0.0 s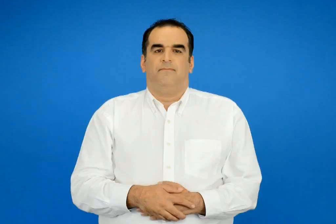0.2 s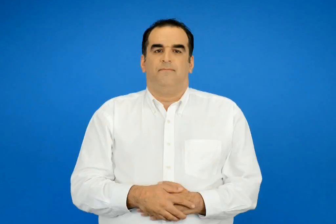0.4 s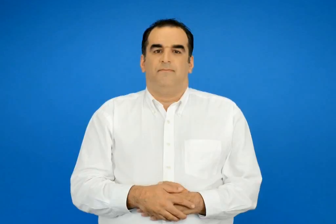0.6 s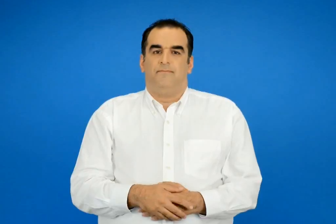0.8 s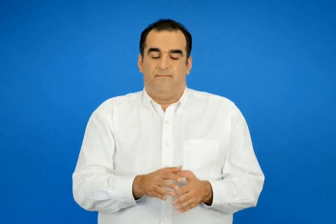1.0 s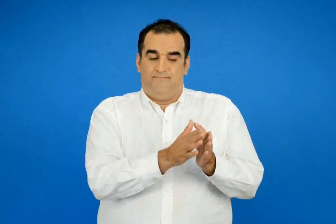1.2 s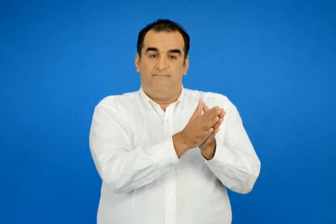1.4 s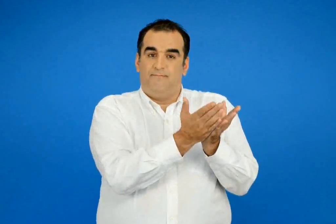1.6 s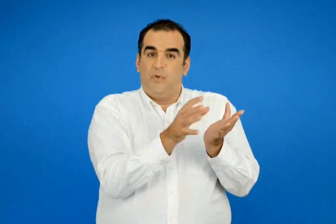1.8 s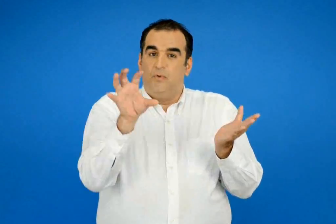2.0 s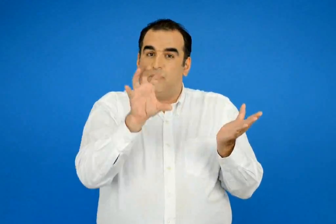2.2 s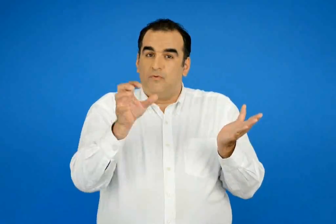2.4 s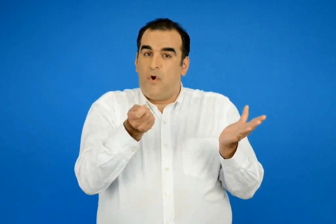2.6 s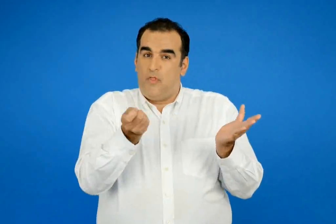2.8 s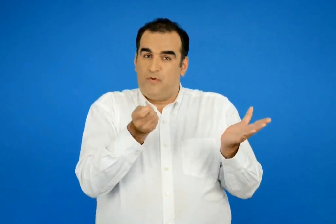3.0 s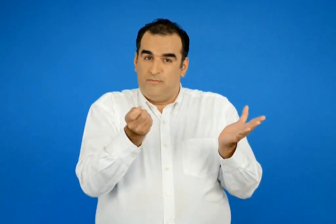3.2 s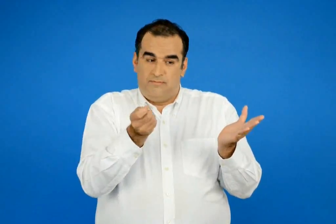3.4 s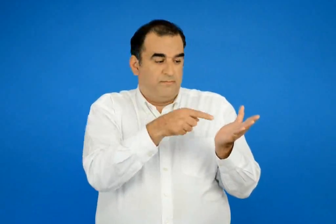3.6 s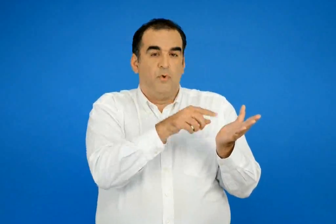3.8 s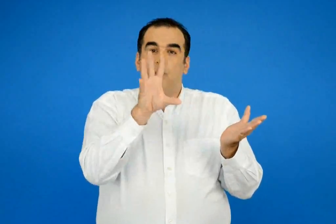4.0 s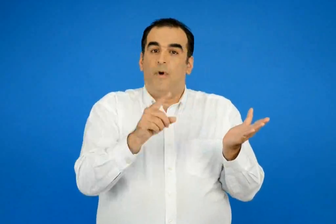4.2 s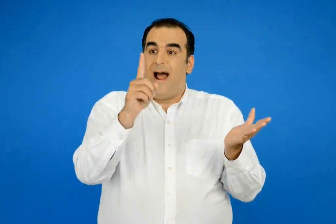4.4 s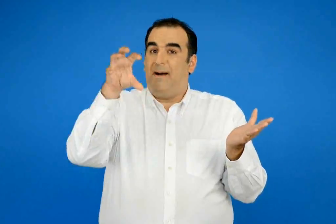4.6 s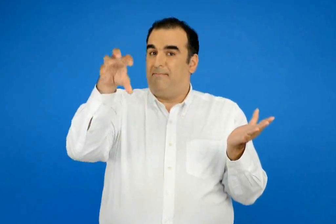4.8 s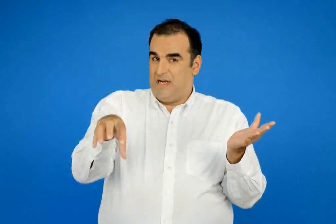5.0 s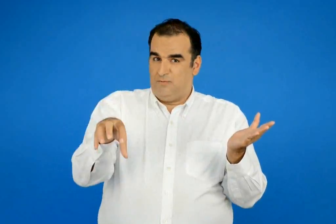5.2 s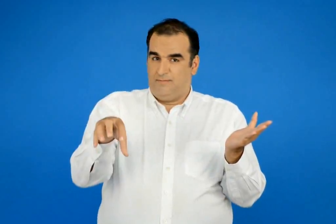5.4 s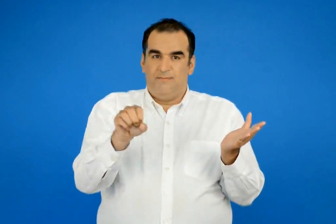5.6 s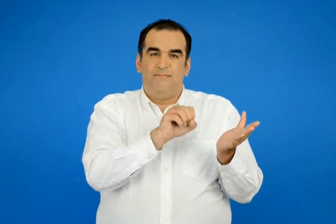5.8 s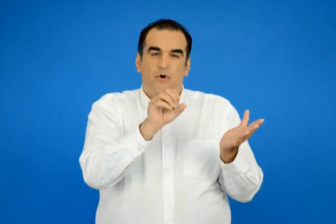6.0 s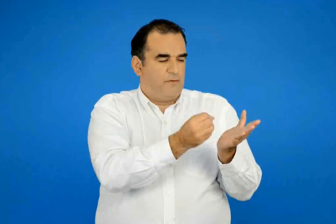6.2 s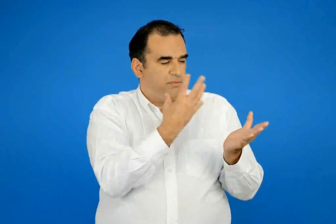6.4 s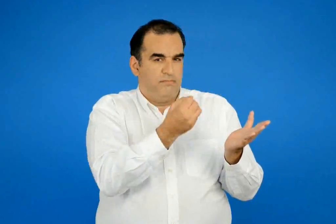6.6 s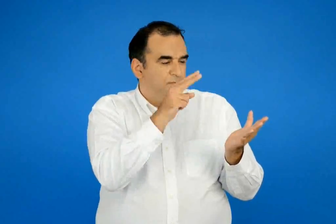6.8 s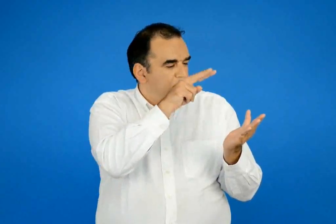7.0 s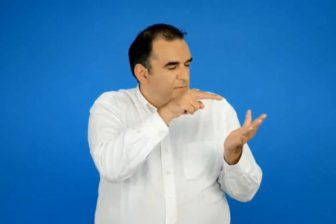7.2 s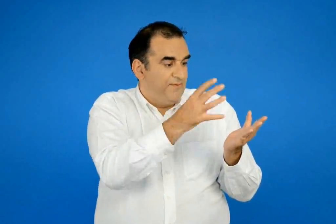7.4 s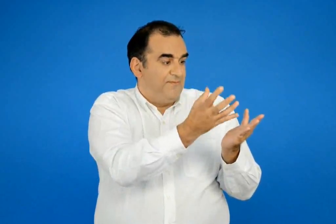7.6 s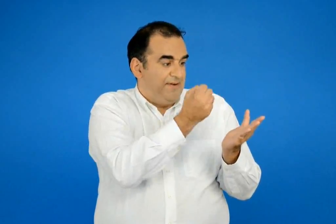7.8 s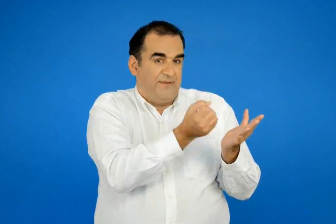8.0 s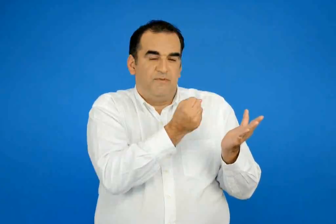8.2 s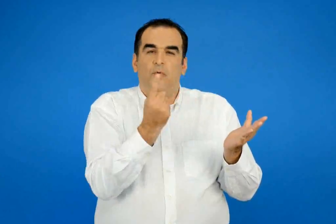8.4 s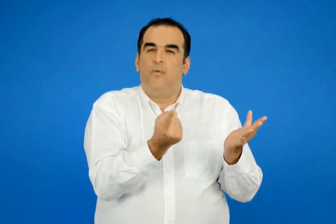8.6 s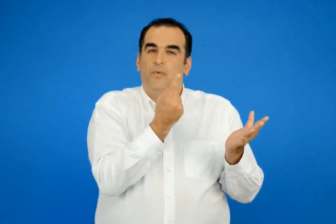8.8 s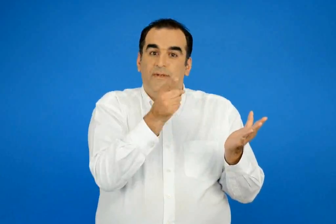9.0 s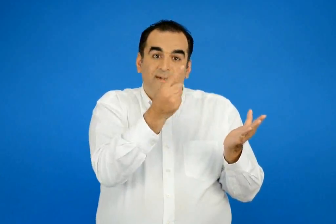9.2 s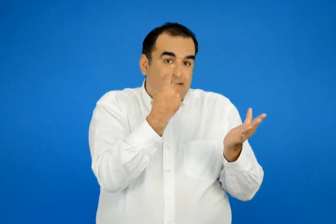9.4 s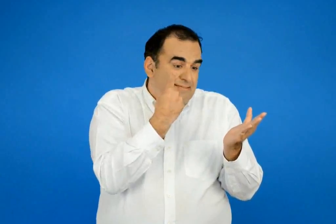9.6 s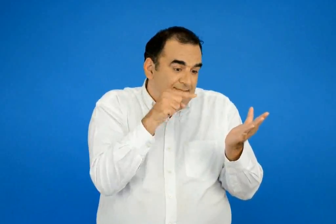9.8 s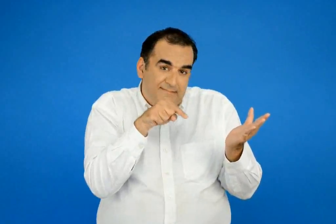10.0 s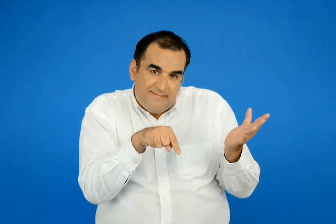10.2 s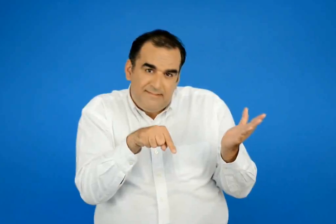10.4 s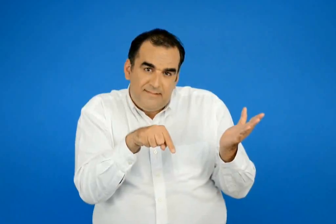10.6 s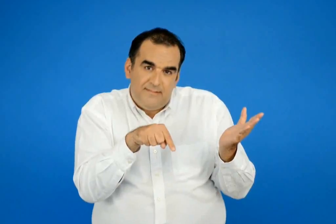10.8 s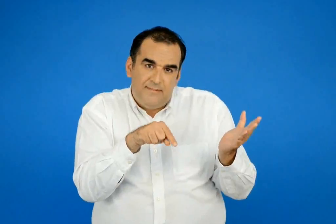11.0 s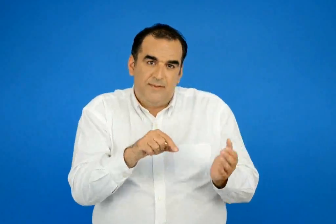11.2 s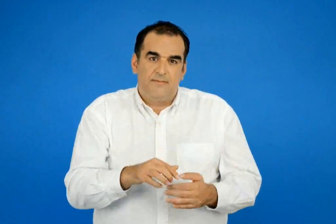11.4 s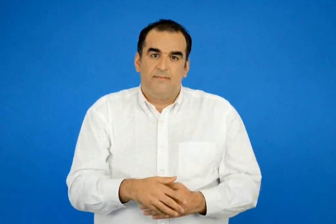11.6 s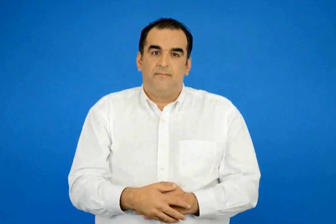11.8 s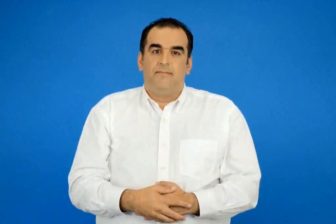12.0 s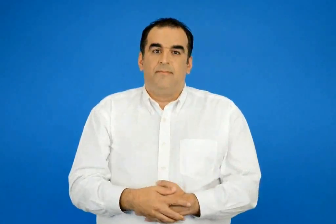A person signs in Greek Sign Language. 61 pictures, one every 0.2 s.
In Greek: σε έναν τουριστικό οδηγό βρίσκουμε συνήθως τις παρακάτω πληροφορίες για ένα μέρος
